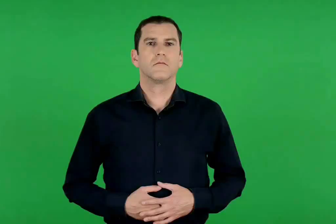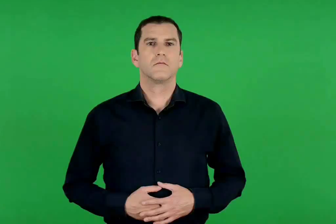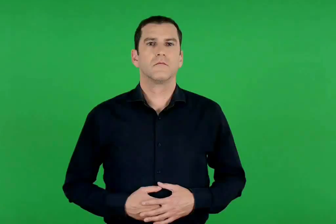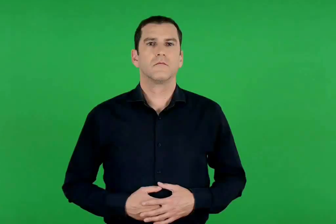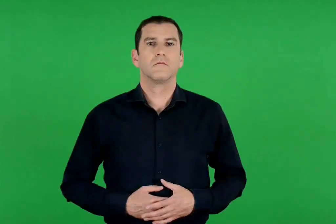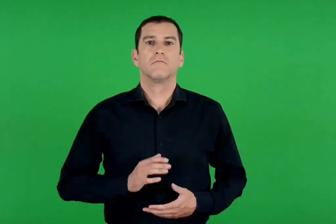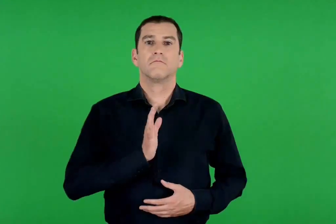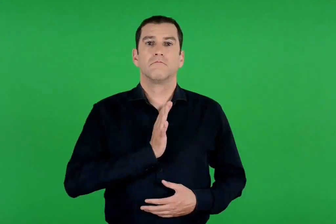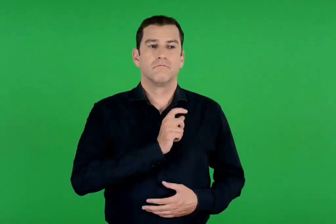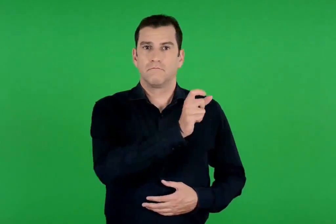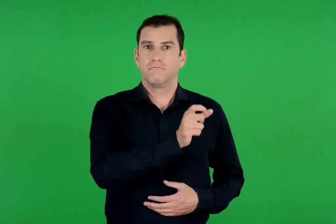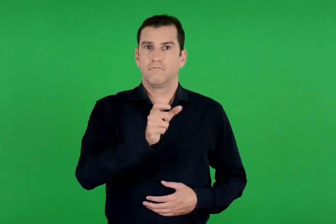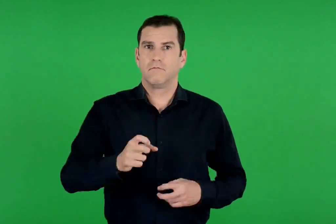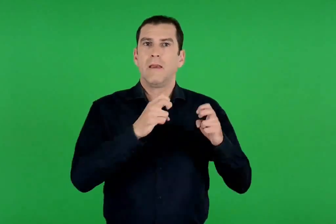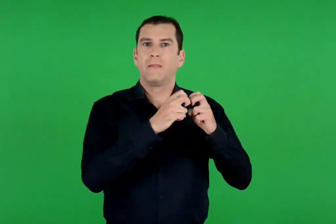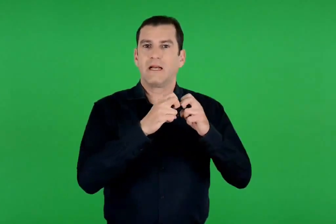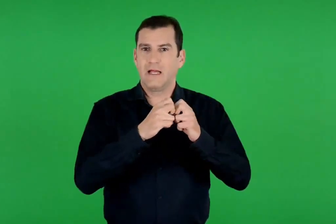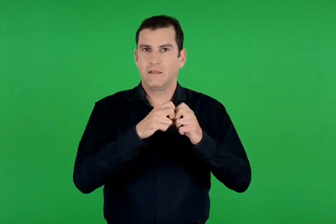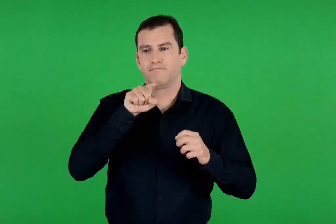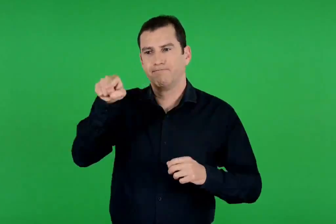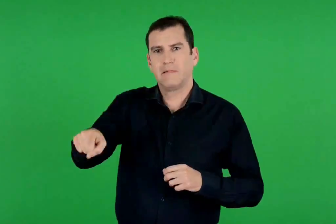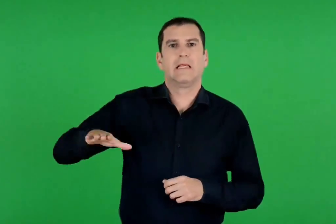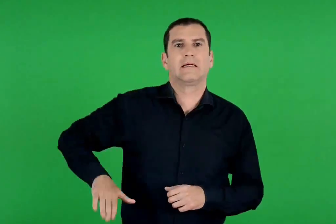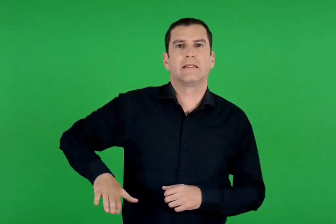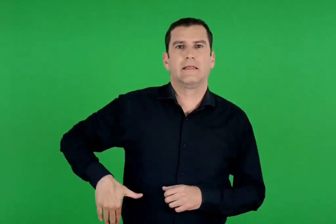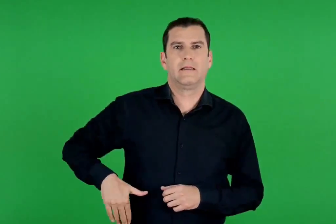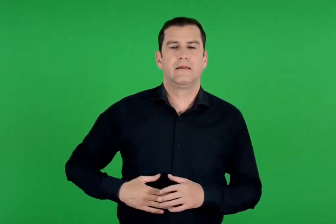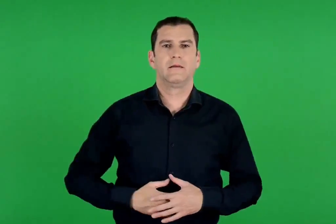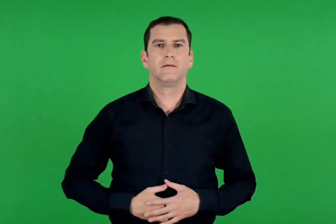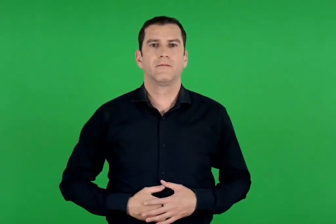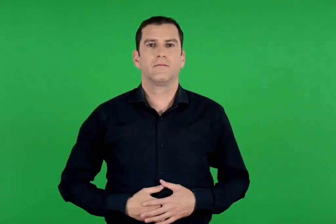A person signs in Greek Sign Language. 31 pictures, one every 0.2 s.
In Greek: οι μυκηναίοι στην κρήτη
